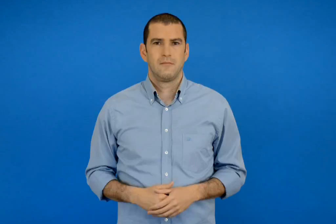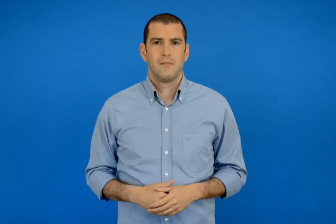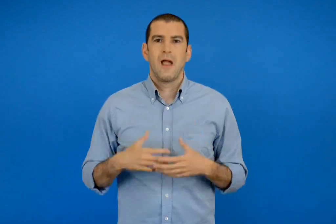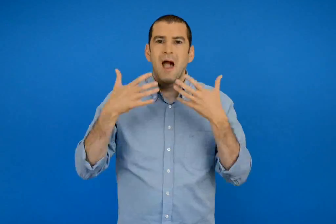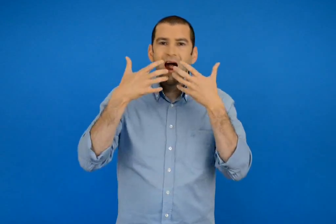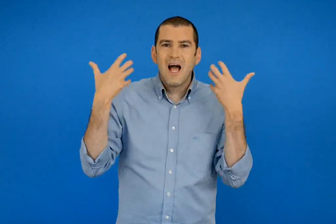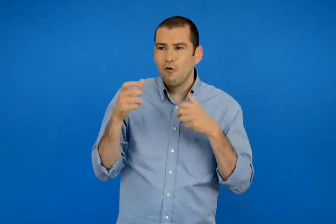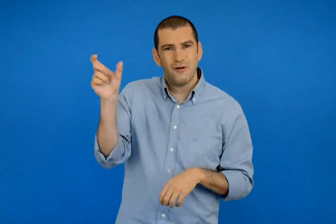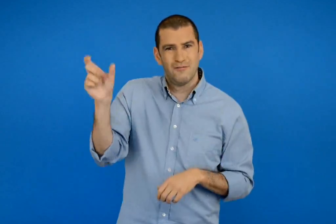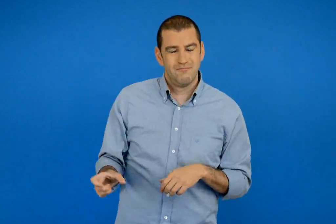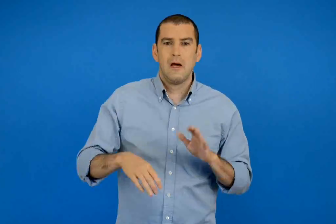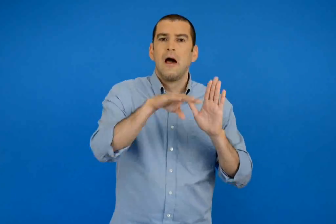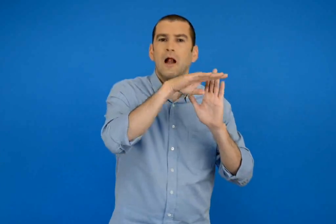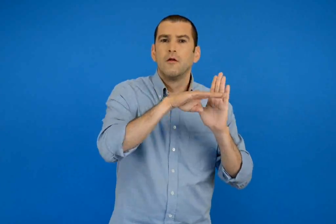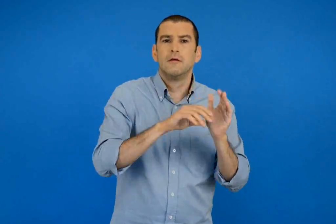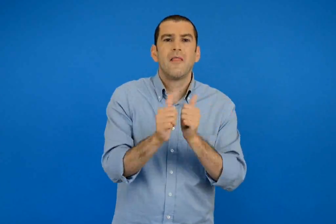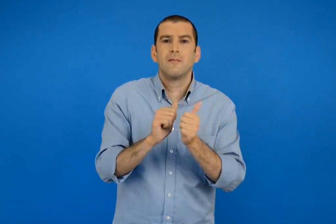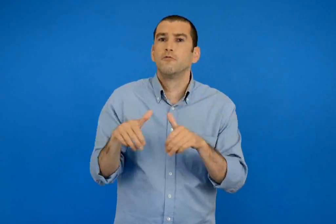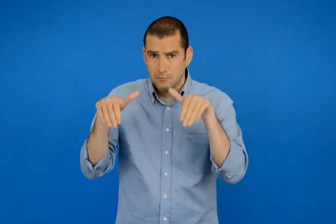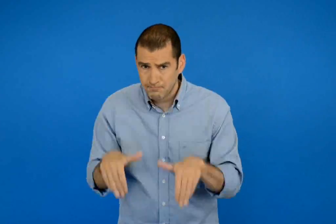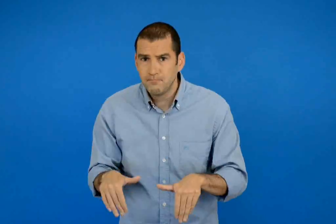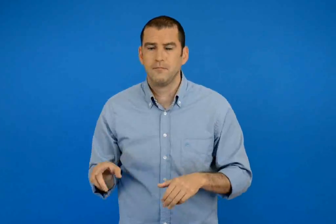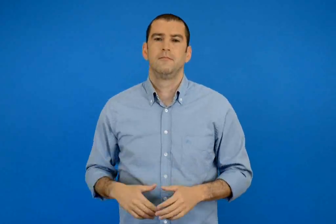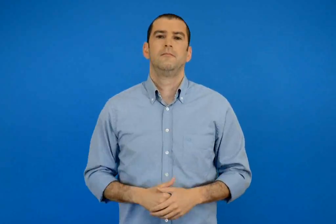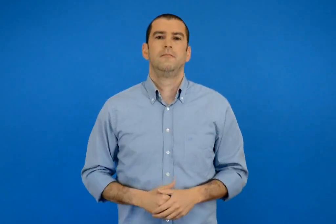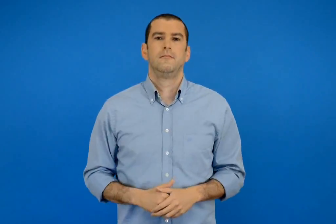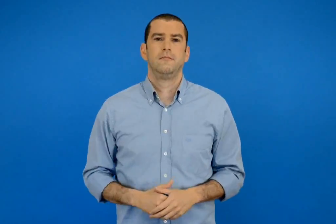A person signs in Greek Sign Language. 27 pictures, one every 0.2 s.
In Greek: ακολουθεί τους κανόνες του αθλήματος ο λέων ;
